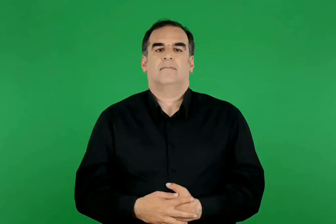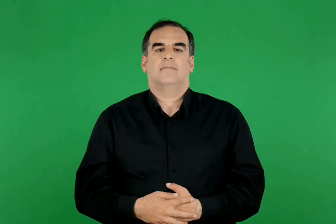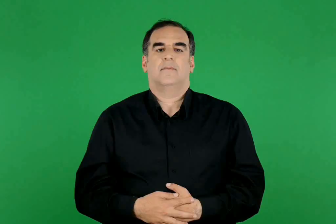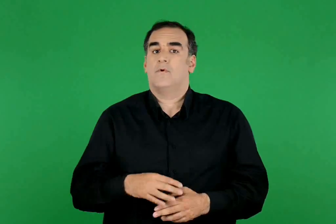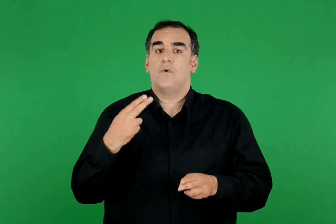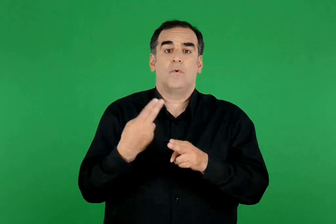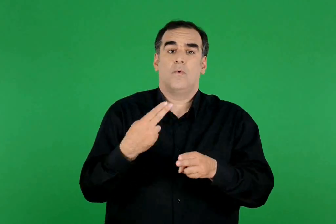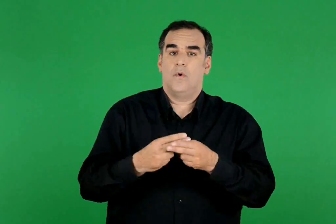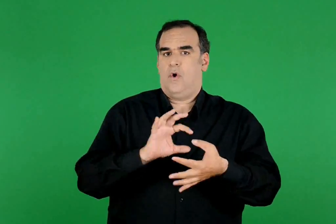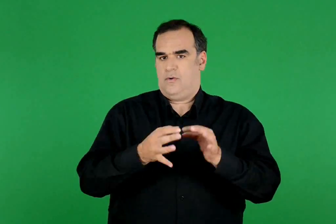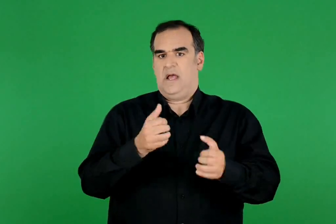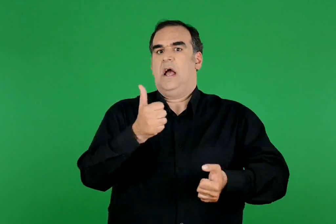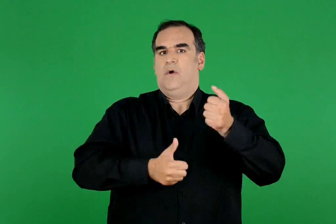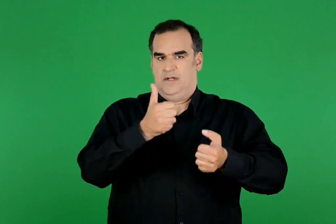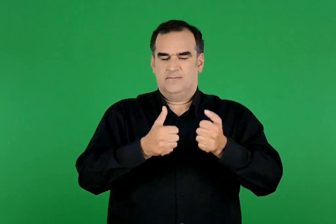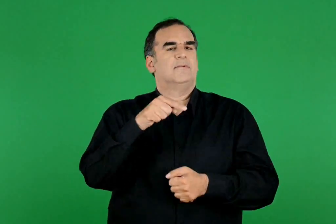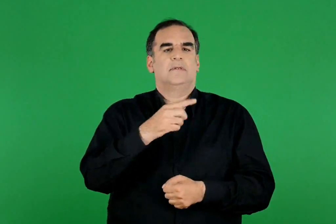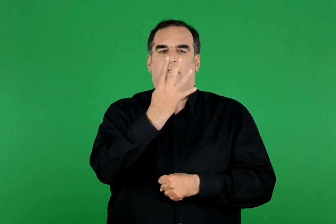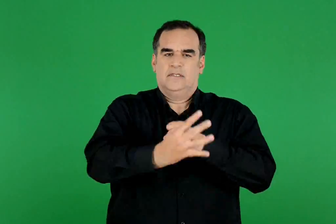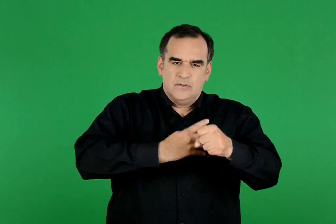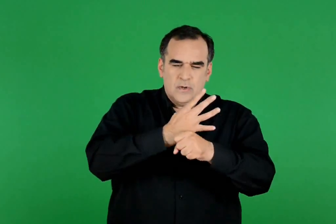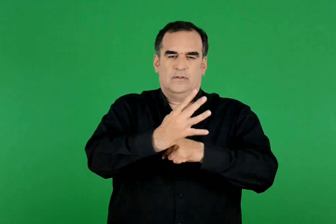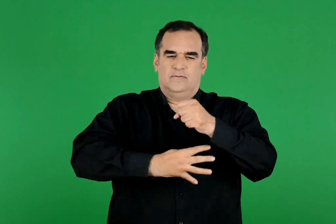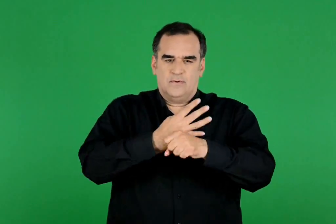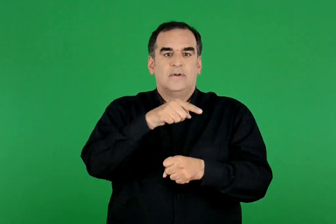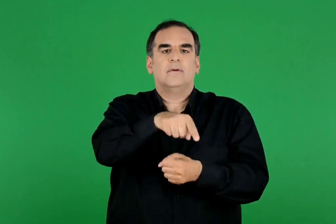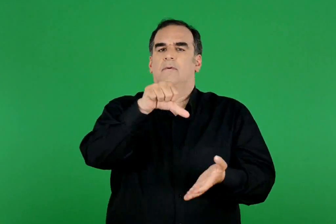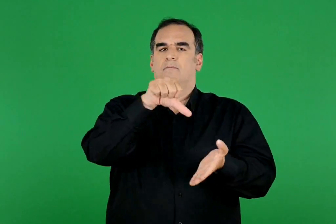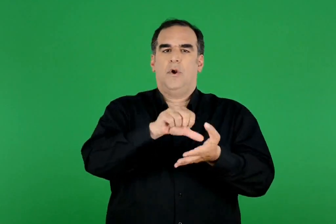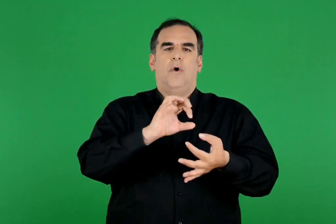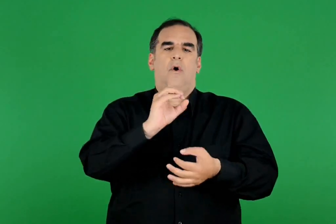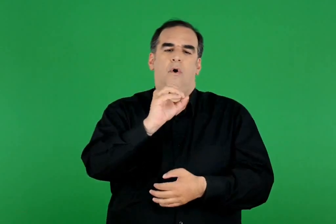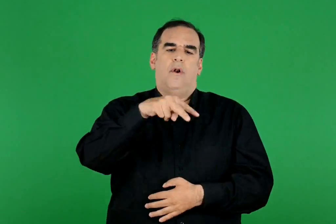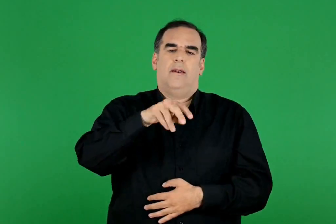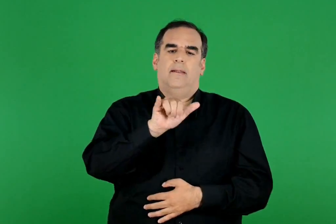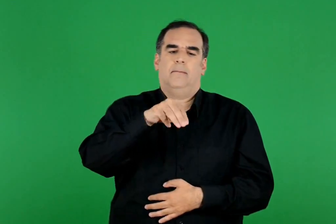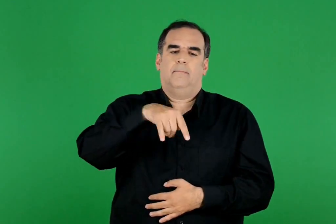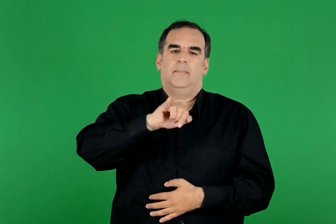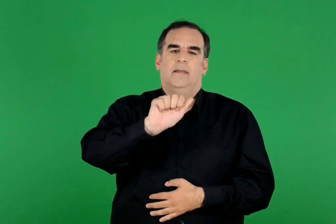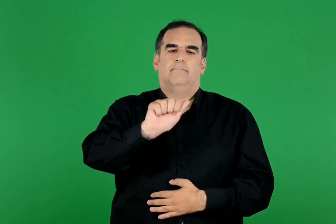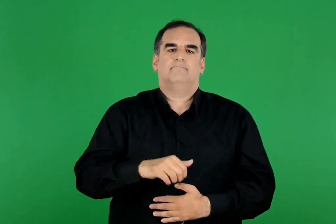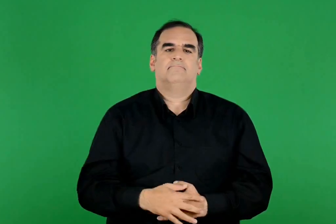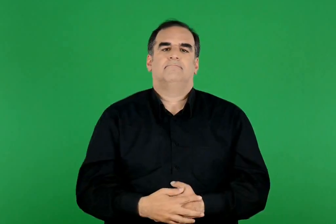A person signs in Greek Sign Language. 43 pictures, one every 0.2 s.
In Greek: πιο σημαντικοί ήταν οι ολυμπιακοί αγώνες , που γίνονταν κάθε τέσσερα χρόνια στην ολυμπία
